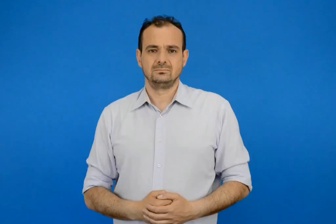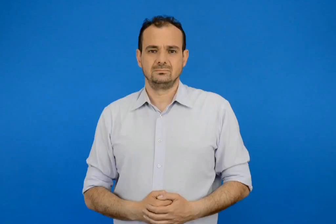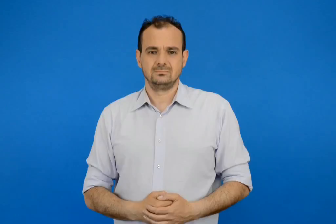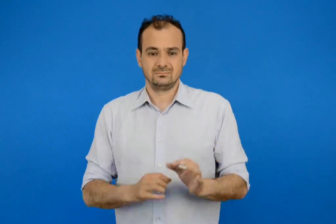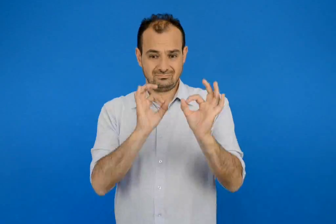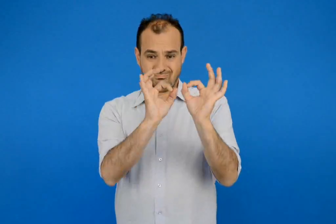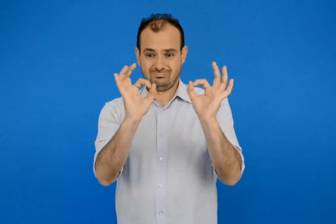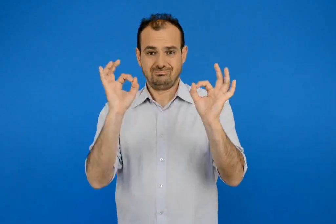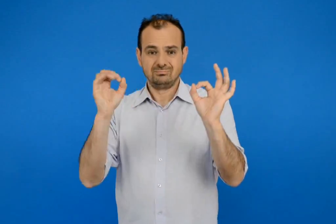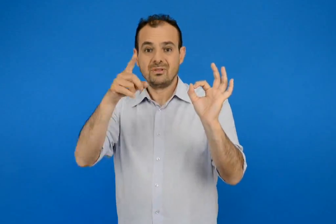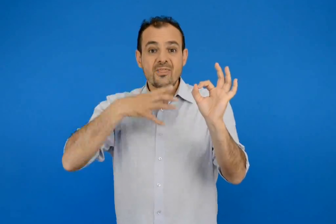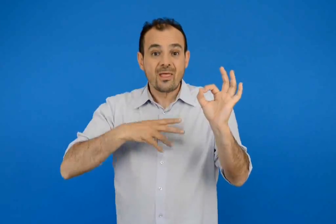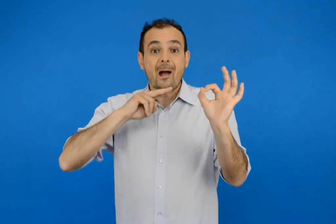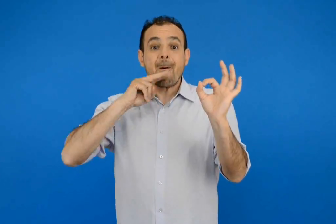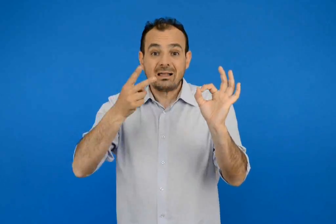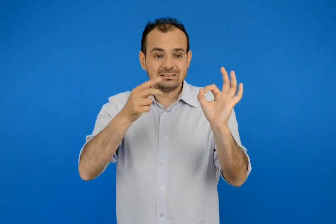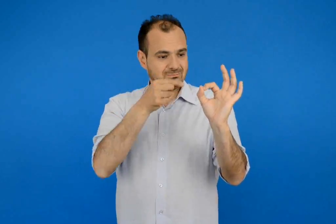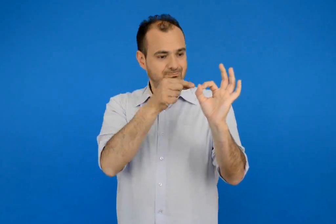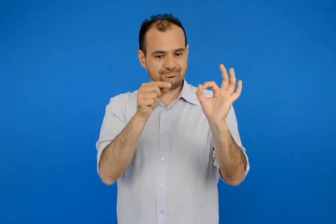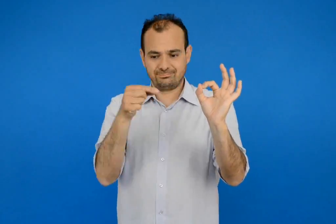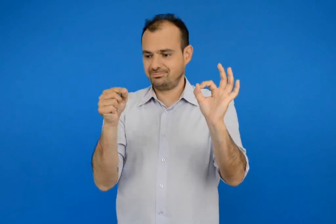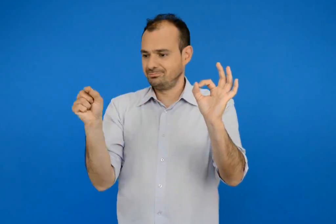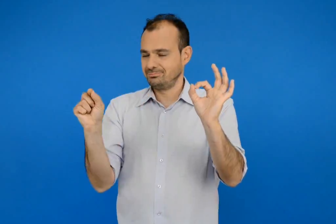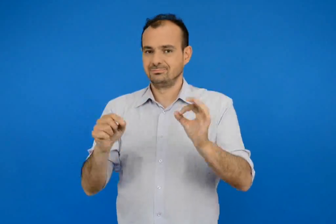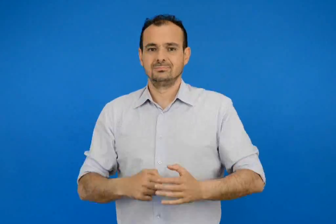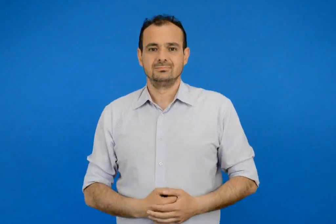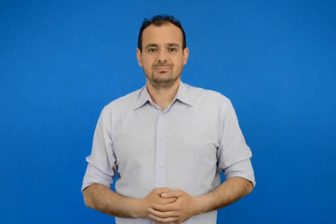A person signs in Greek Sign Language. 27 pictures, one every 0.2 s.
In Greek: βαλέ √ στην απάντηση που θέλεις
